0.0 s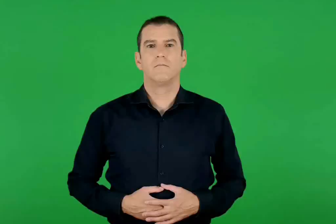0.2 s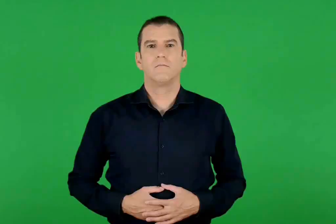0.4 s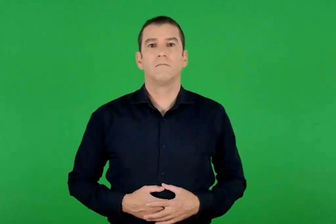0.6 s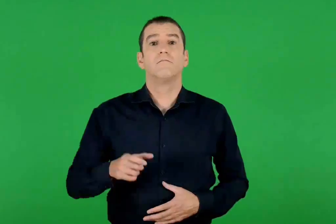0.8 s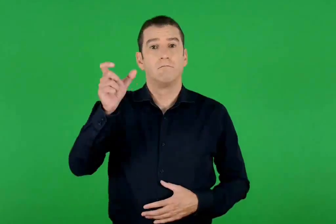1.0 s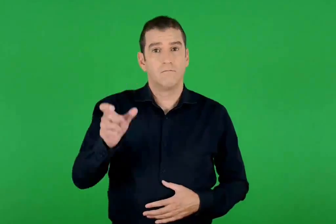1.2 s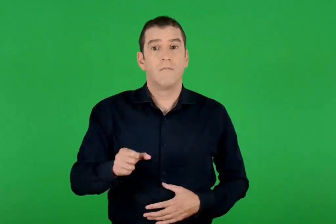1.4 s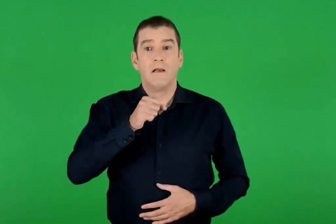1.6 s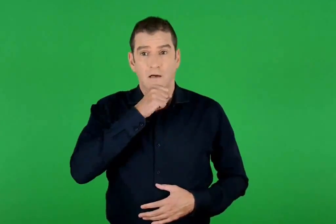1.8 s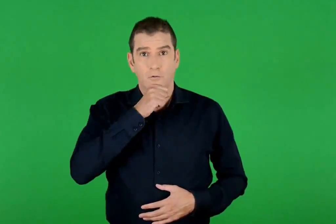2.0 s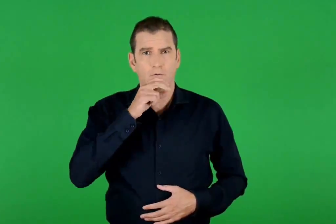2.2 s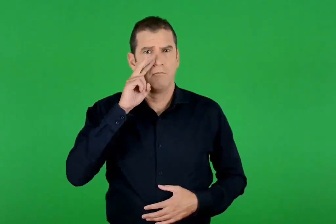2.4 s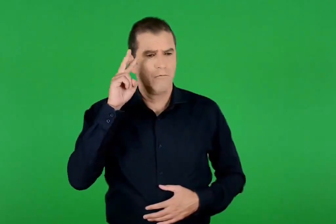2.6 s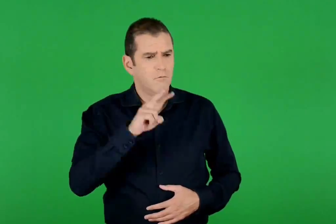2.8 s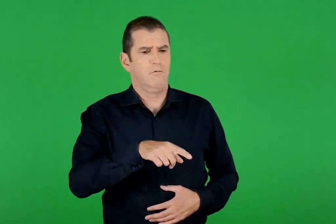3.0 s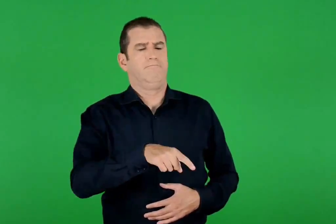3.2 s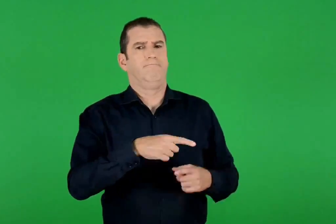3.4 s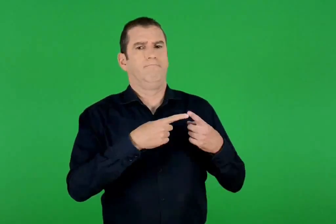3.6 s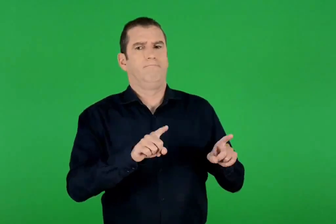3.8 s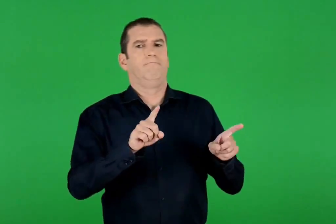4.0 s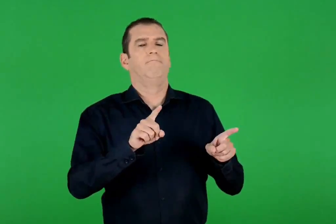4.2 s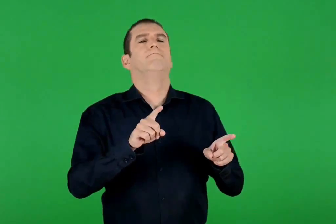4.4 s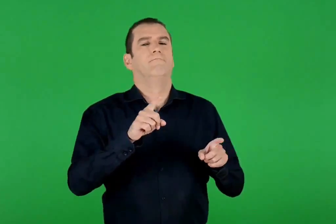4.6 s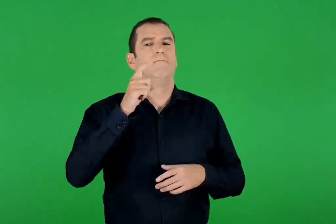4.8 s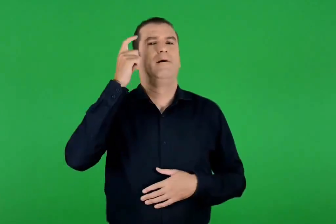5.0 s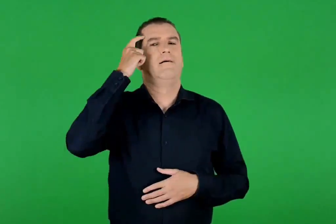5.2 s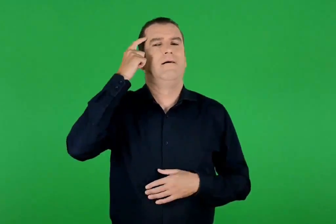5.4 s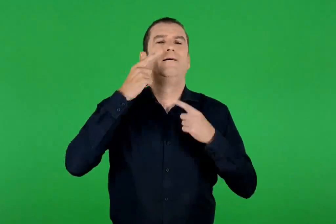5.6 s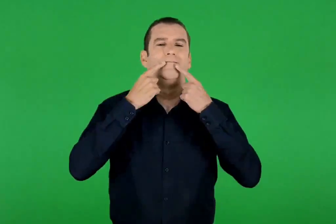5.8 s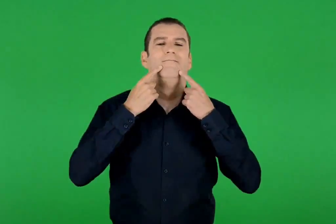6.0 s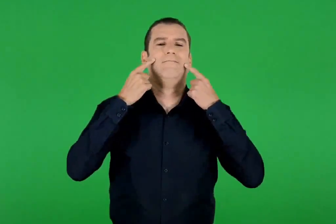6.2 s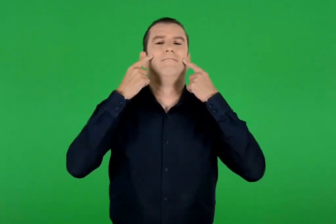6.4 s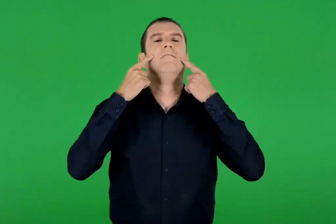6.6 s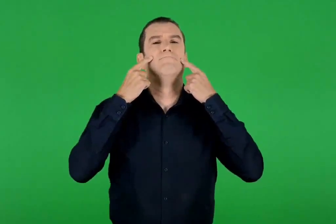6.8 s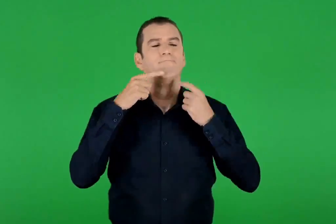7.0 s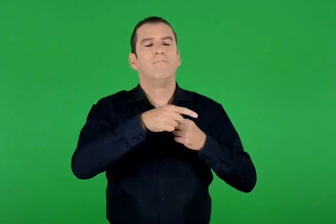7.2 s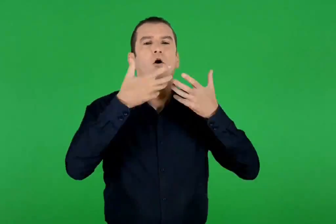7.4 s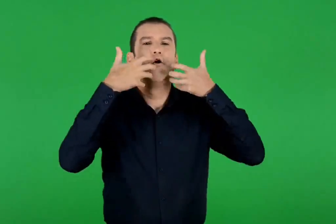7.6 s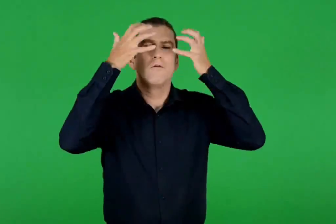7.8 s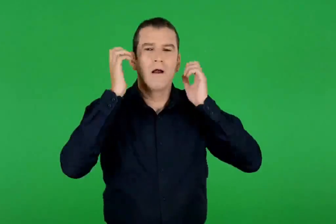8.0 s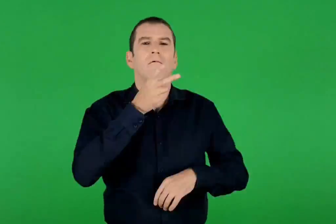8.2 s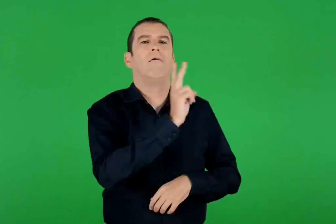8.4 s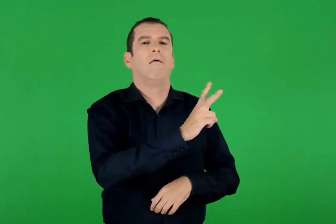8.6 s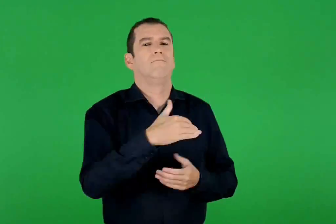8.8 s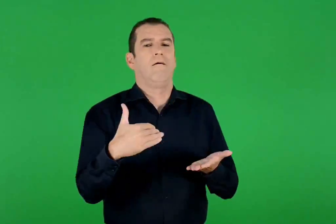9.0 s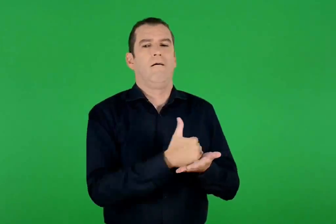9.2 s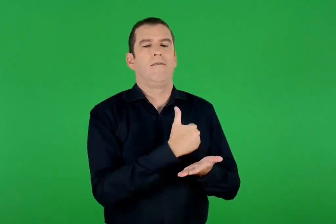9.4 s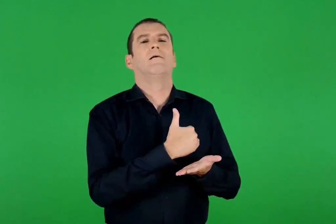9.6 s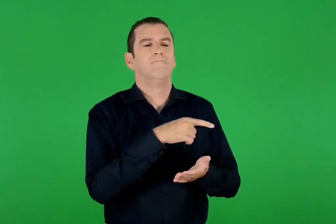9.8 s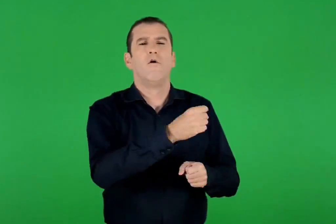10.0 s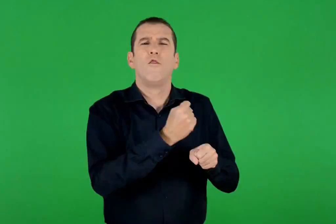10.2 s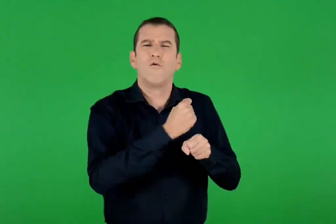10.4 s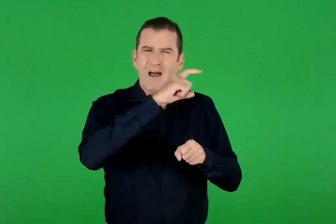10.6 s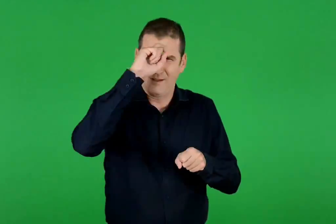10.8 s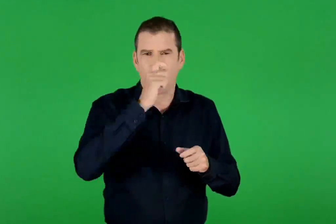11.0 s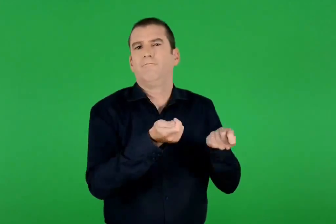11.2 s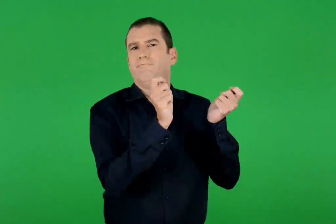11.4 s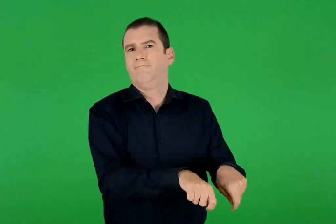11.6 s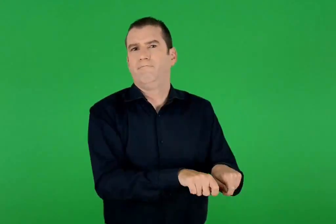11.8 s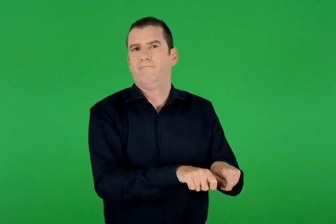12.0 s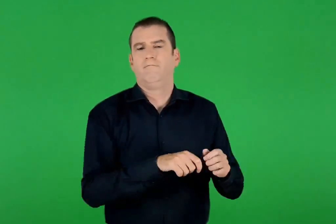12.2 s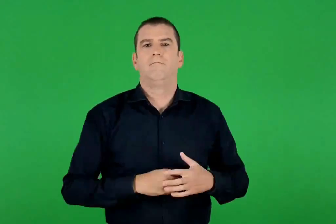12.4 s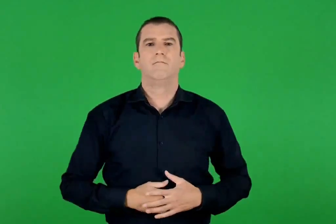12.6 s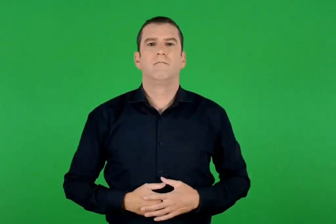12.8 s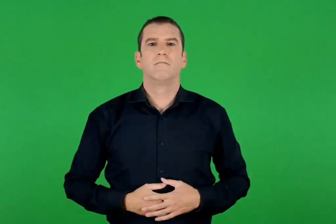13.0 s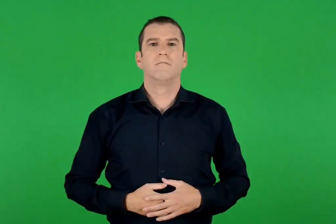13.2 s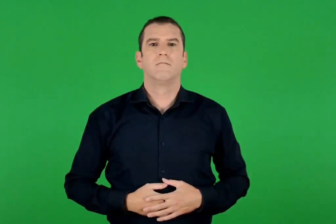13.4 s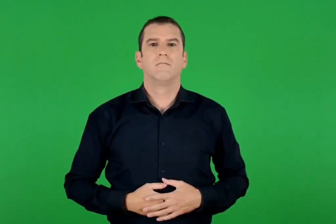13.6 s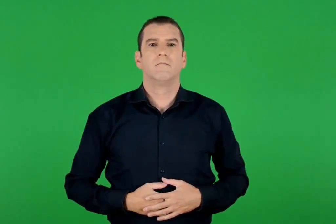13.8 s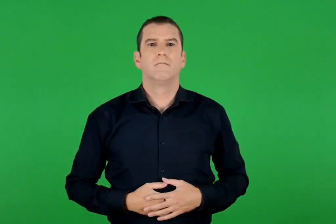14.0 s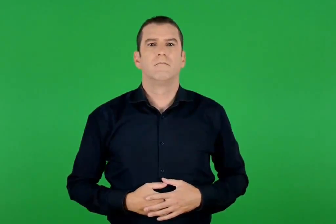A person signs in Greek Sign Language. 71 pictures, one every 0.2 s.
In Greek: όταν ο γέροντας είδε το πρωτοφανές αυτό θέαμα , χαμογέλασε , κατάλαβε ότι άδικα κατηγόρησε το λιοντάρι και το απάλλαξε από τη δύσκολη δουλειά του
